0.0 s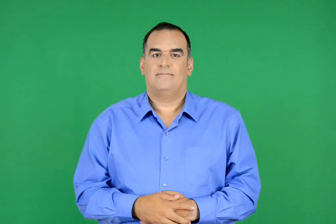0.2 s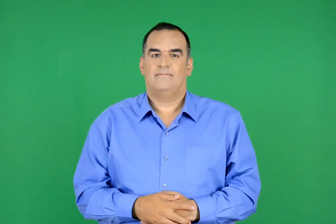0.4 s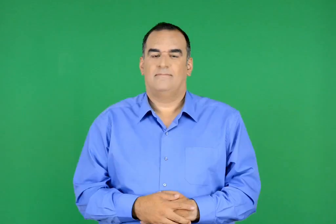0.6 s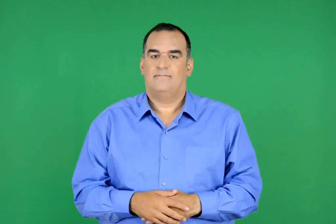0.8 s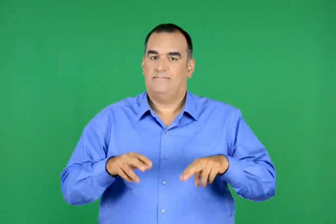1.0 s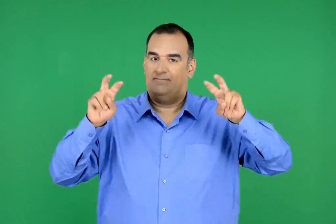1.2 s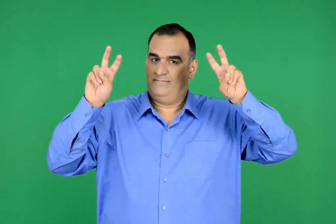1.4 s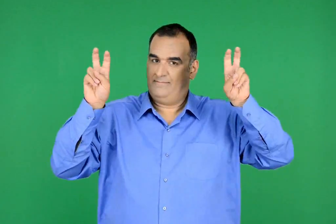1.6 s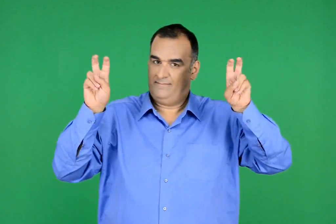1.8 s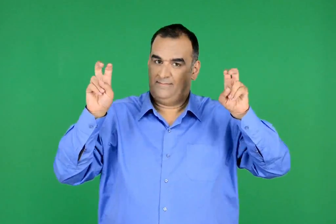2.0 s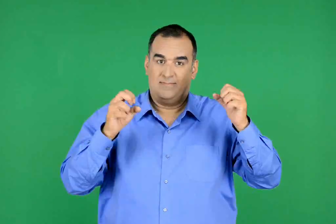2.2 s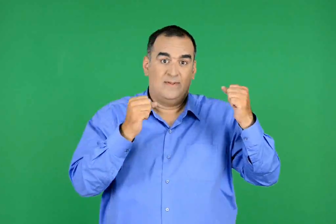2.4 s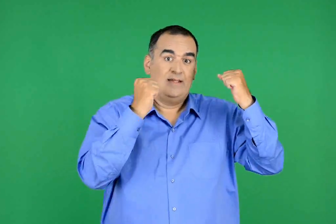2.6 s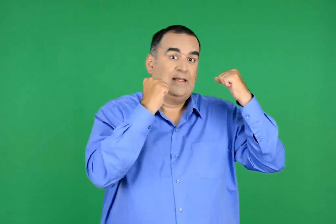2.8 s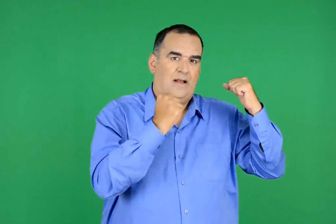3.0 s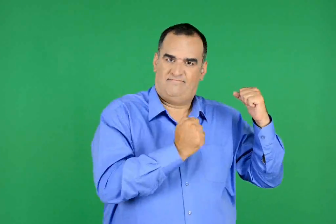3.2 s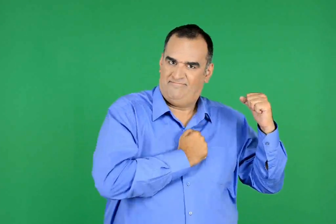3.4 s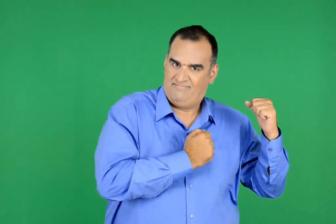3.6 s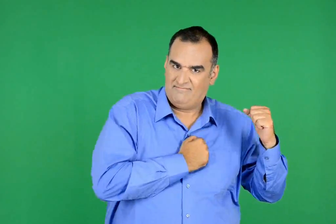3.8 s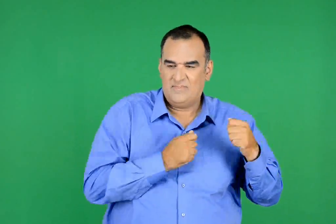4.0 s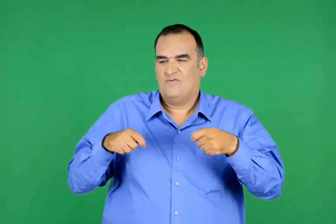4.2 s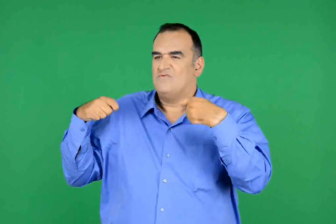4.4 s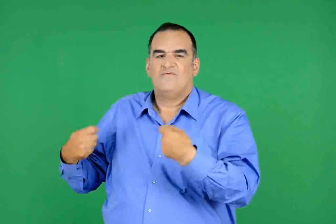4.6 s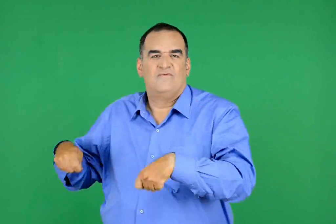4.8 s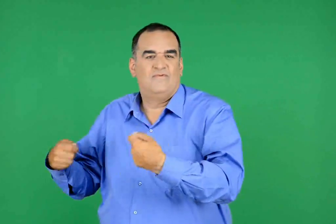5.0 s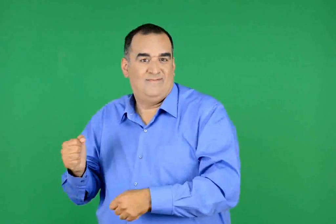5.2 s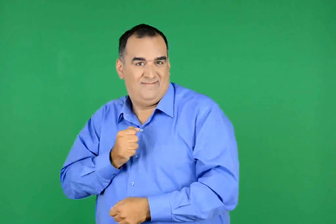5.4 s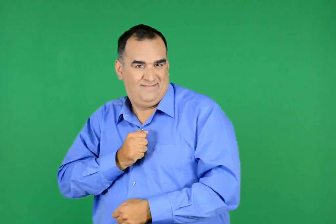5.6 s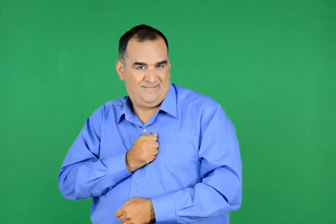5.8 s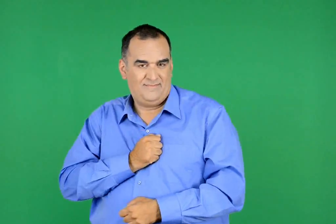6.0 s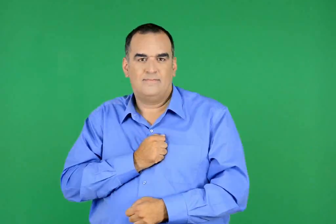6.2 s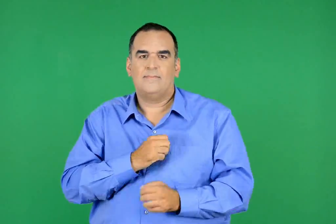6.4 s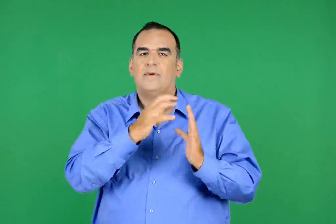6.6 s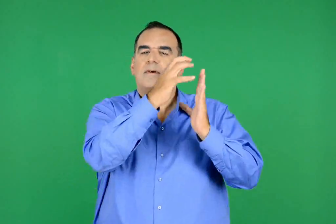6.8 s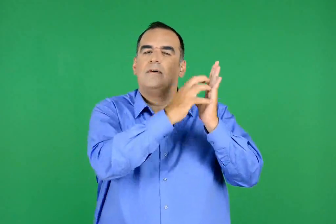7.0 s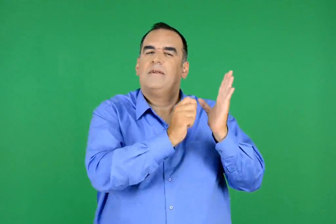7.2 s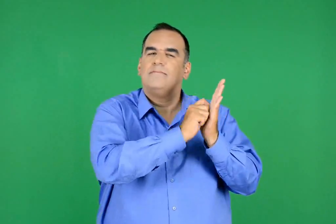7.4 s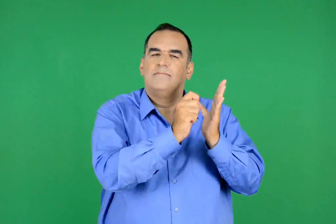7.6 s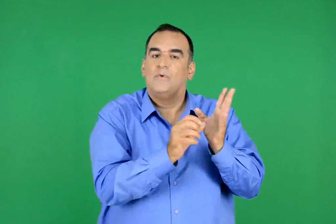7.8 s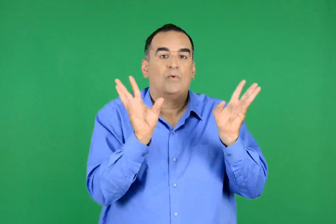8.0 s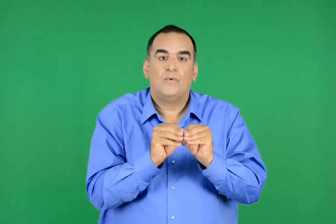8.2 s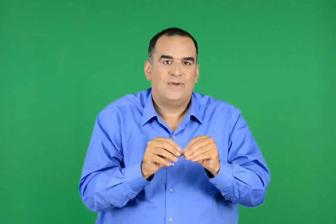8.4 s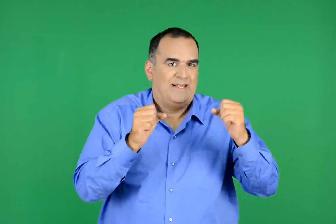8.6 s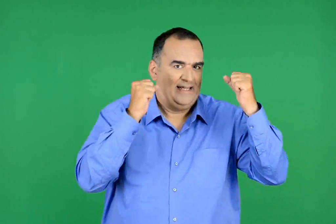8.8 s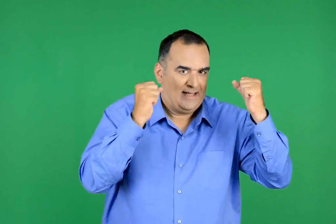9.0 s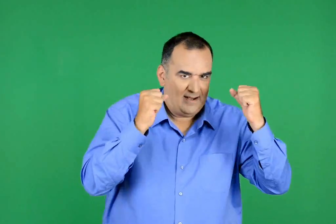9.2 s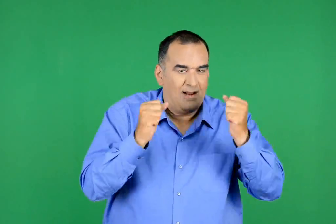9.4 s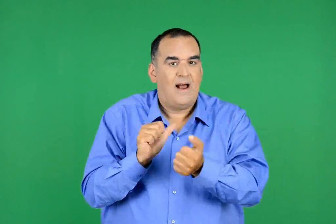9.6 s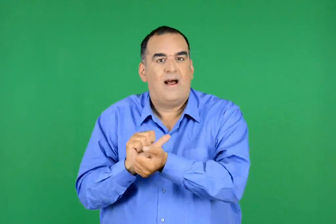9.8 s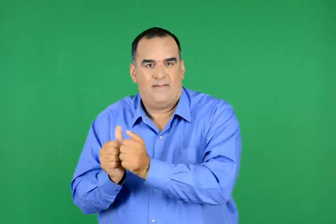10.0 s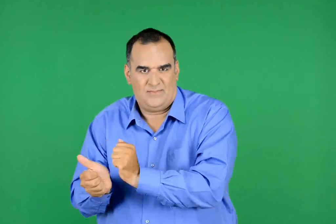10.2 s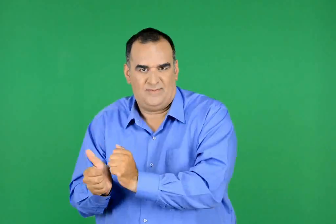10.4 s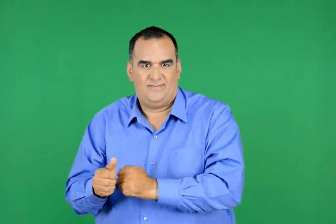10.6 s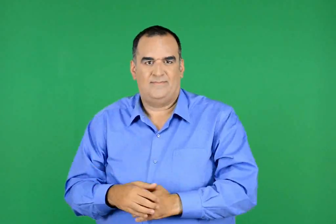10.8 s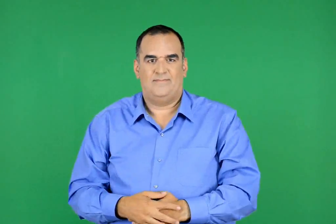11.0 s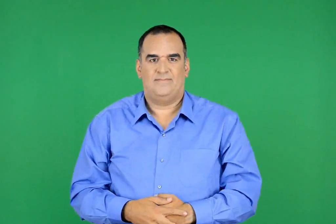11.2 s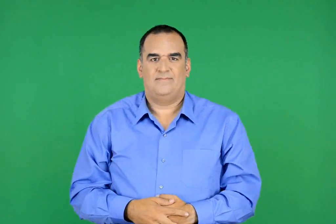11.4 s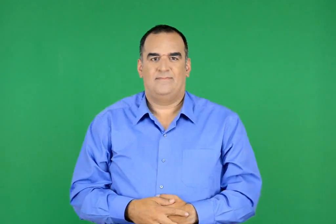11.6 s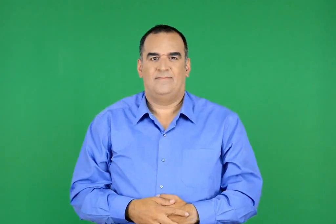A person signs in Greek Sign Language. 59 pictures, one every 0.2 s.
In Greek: υγειά μου , πλούτη μου κείμενα για την υγειά και τον αθλητισμό
